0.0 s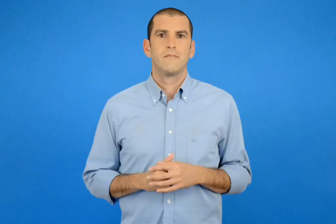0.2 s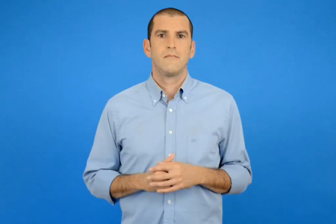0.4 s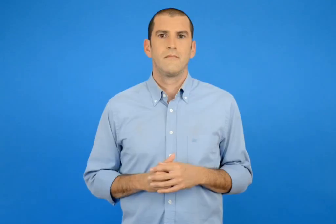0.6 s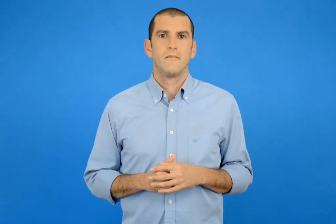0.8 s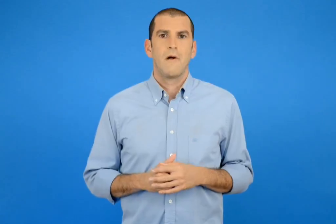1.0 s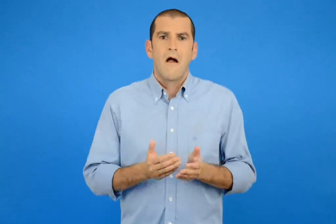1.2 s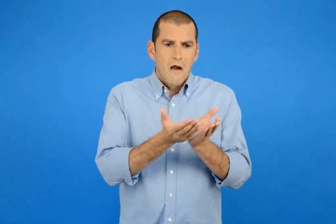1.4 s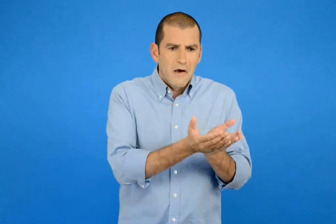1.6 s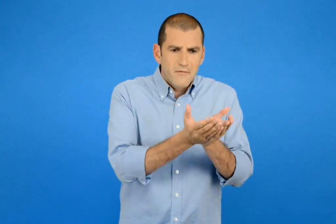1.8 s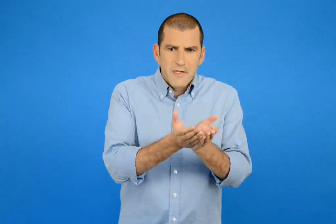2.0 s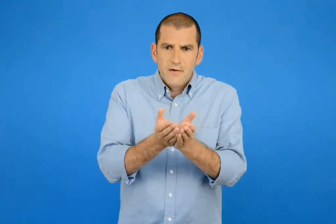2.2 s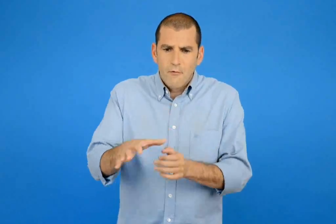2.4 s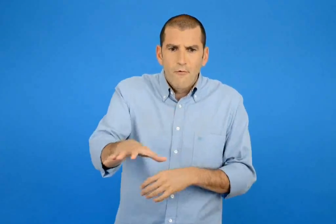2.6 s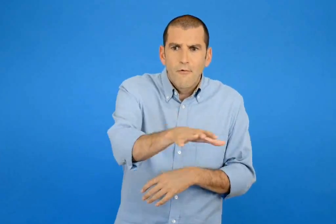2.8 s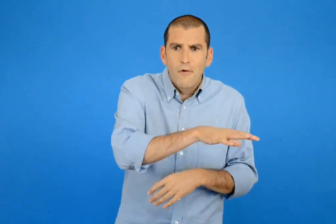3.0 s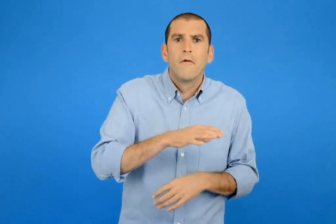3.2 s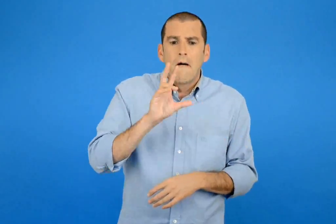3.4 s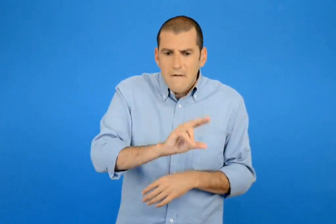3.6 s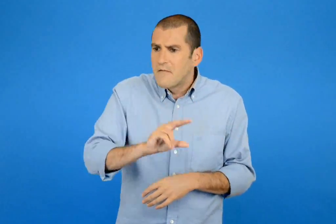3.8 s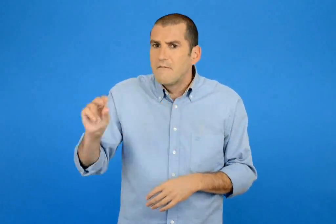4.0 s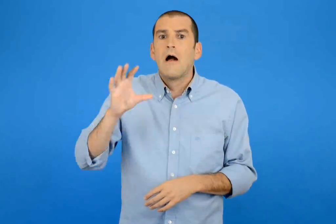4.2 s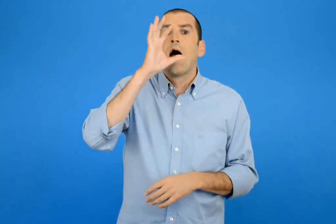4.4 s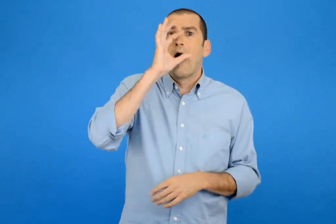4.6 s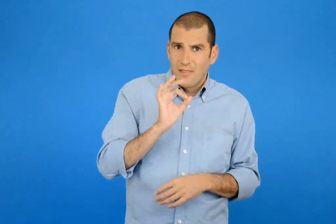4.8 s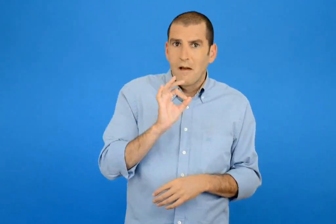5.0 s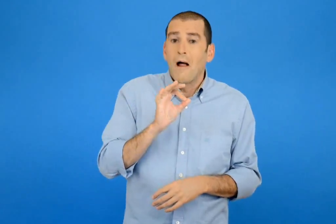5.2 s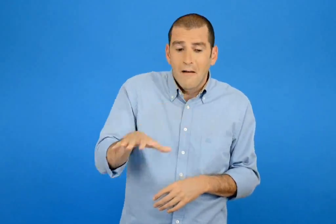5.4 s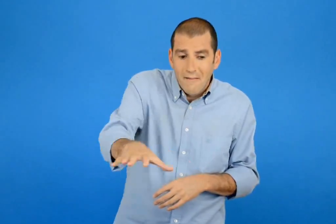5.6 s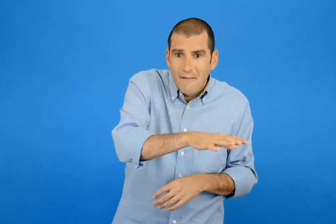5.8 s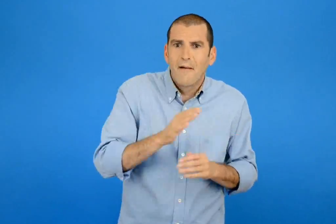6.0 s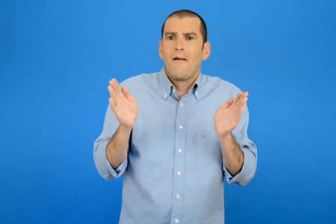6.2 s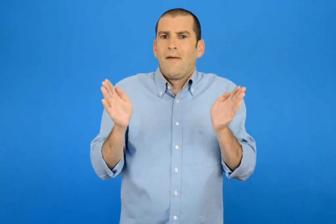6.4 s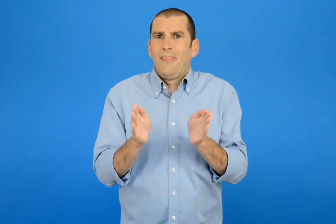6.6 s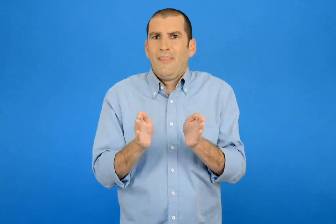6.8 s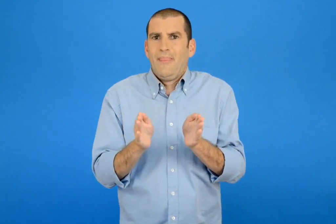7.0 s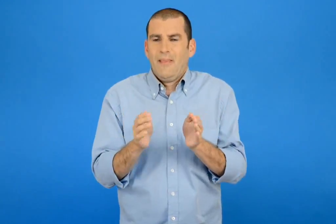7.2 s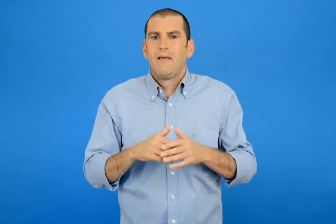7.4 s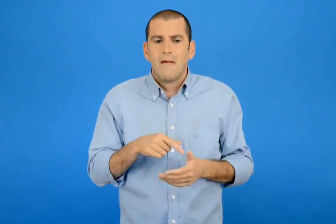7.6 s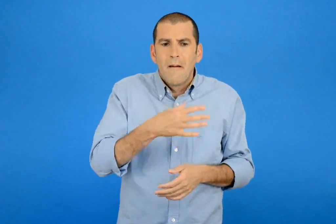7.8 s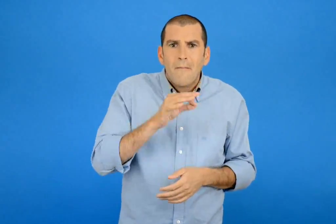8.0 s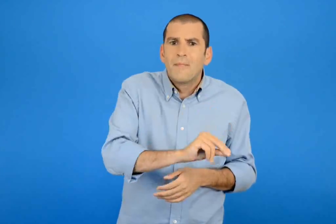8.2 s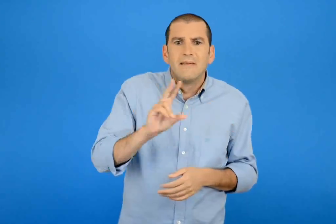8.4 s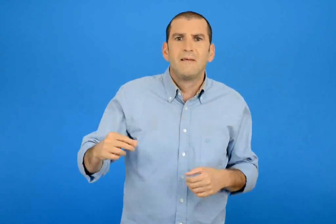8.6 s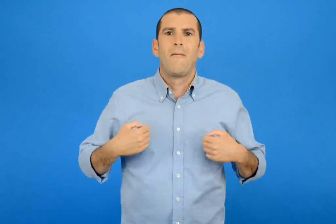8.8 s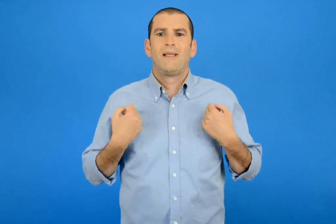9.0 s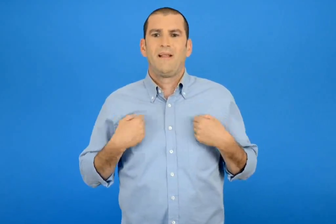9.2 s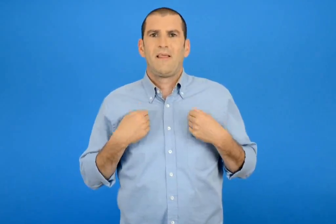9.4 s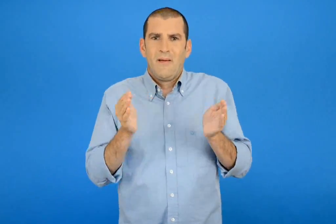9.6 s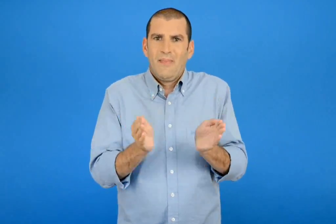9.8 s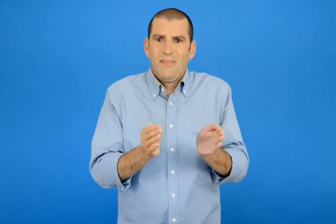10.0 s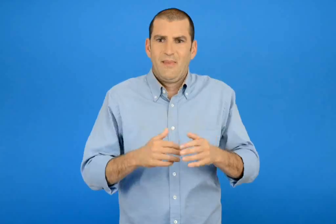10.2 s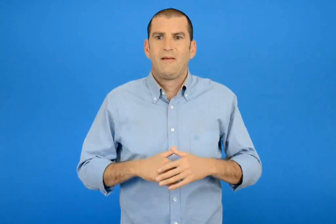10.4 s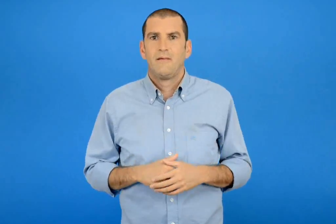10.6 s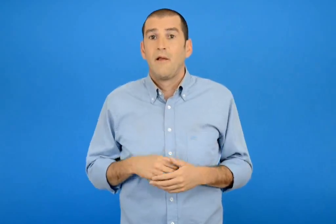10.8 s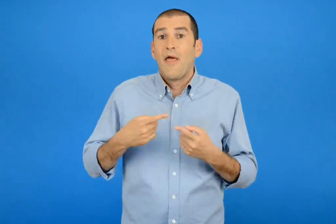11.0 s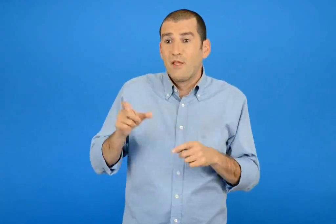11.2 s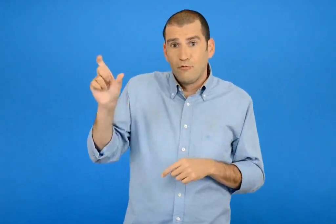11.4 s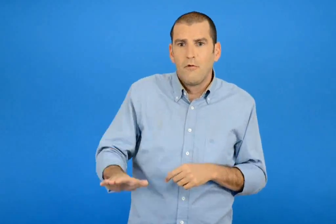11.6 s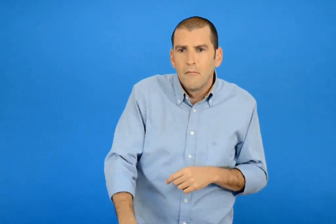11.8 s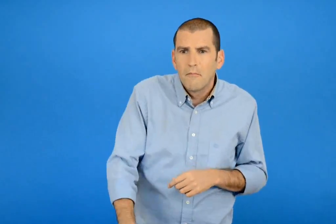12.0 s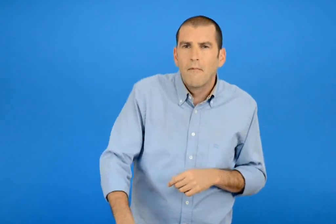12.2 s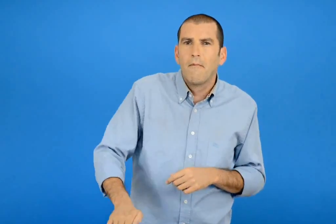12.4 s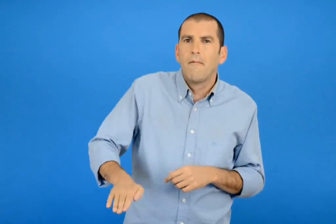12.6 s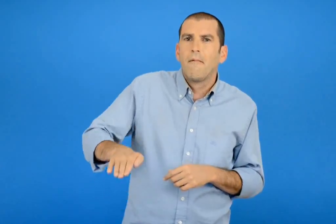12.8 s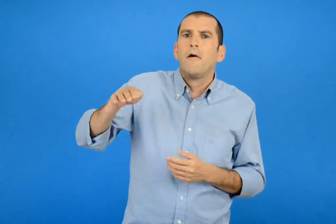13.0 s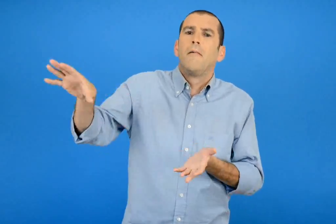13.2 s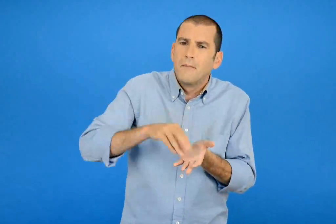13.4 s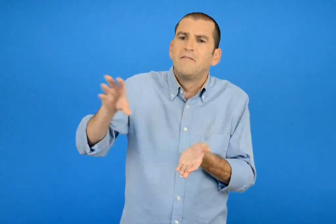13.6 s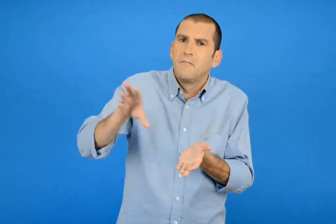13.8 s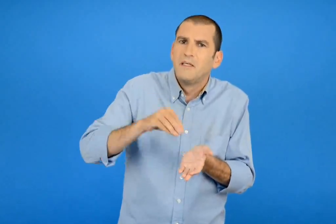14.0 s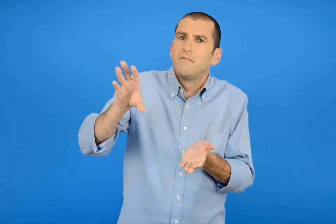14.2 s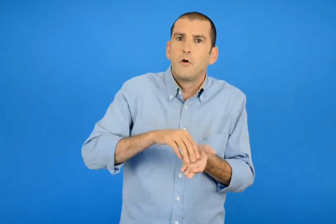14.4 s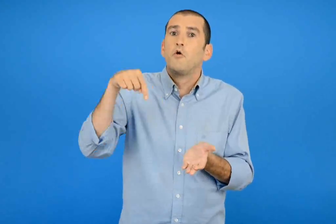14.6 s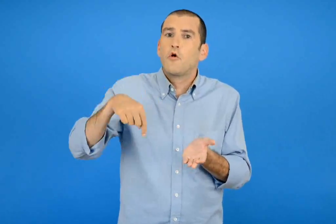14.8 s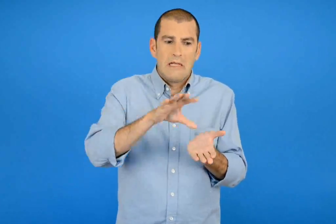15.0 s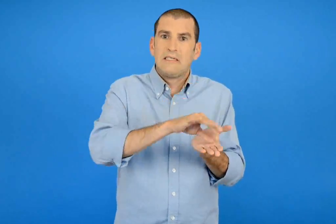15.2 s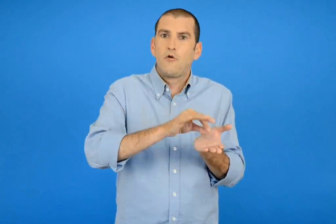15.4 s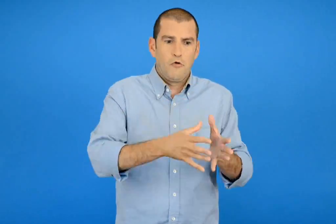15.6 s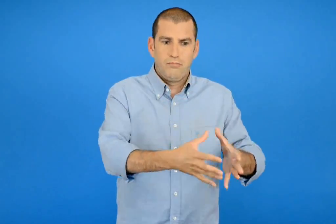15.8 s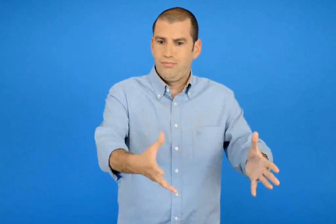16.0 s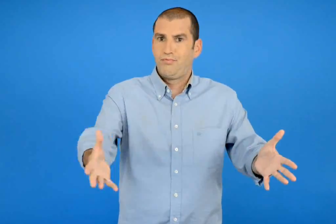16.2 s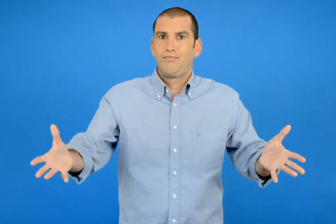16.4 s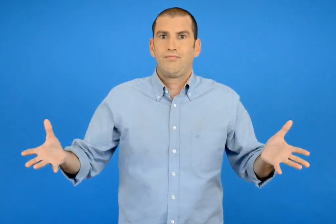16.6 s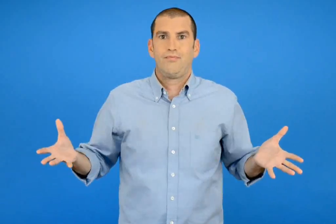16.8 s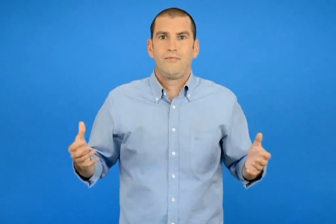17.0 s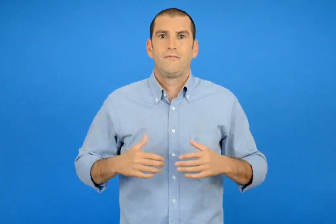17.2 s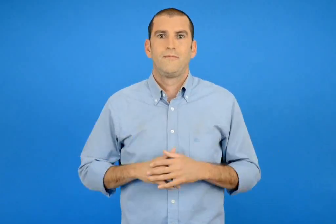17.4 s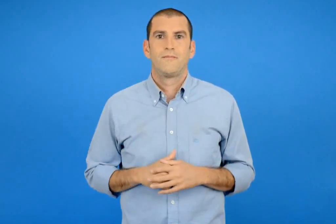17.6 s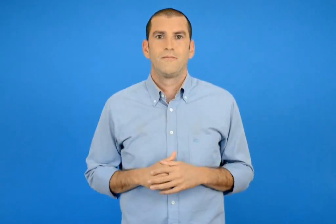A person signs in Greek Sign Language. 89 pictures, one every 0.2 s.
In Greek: καραβιά παρόμοια με τα αληθινά όμως πολύ μικρότερα μοιάζουν με παιχνίδια από παιδί τα μαζεύει κι έχει πια μια μεγάλη συλλογή
